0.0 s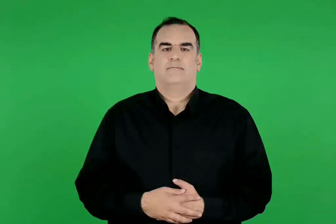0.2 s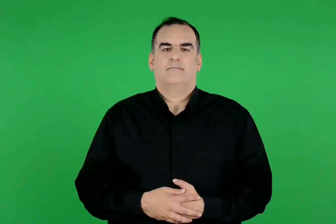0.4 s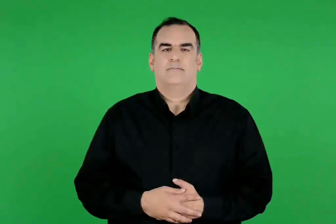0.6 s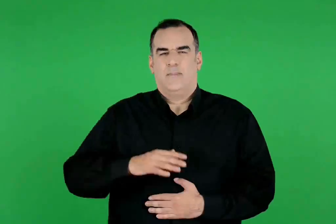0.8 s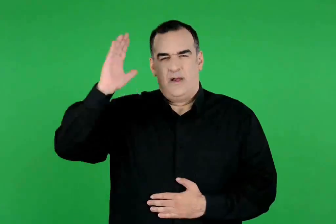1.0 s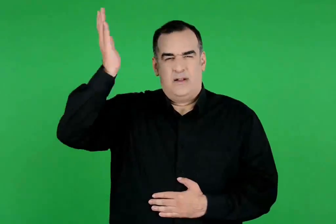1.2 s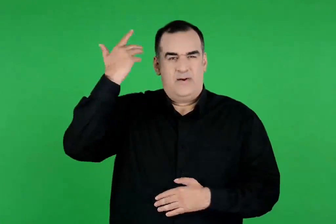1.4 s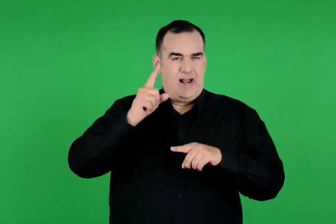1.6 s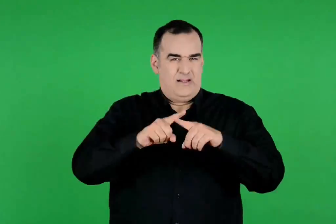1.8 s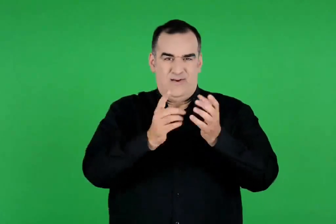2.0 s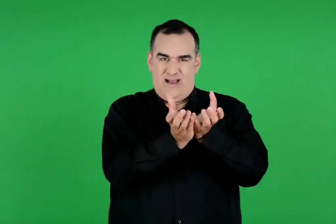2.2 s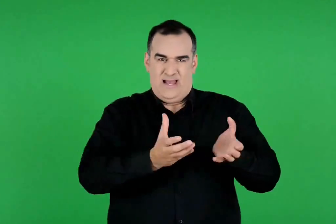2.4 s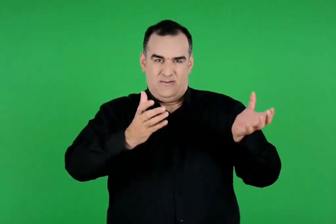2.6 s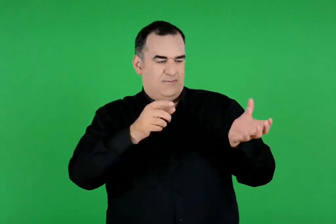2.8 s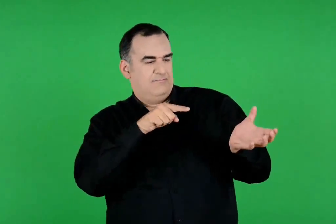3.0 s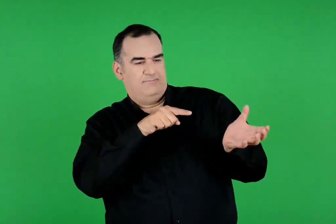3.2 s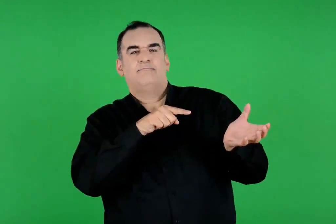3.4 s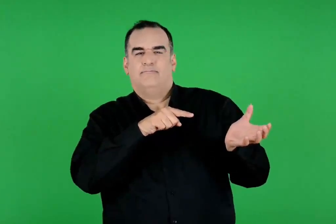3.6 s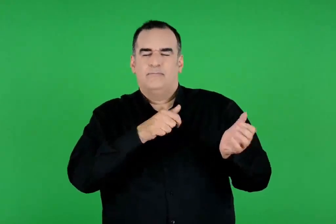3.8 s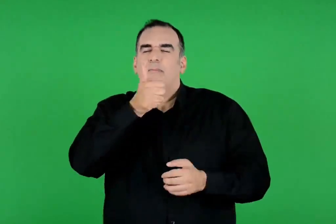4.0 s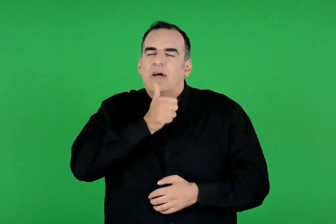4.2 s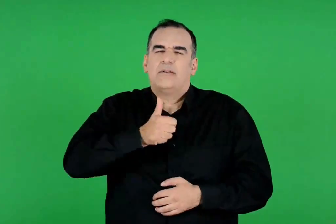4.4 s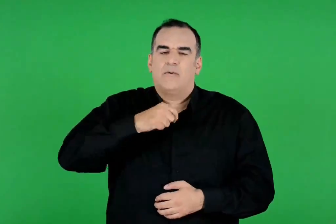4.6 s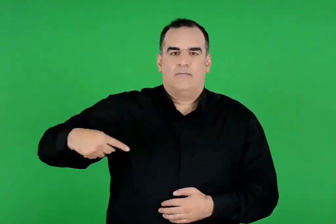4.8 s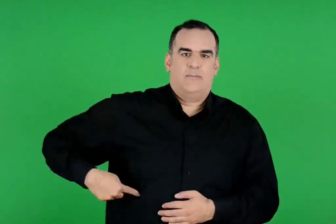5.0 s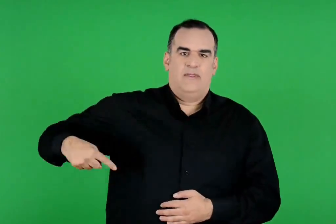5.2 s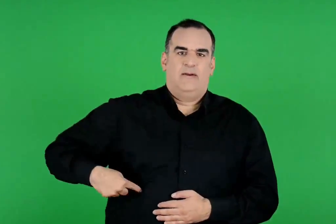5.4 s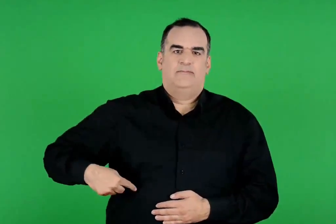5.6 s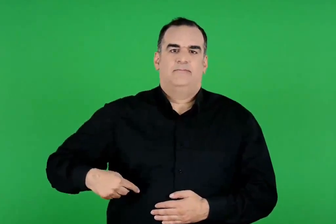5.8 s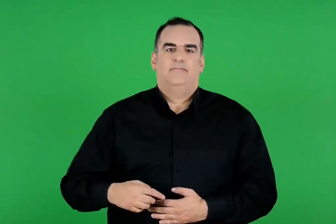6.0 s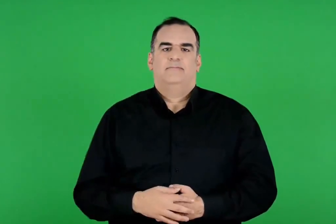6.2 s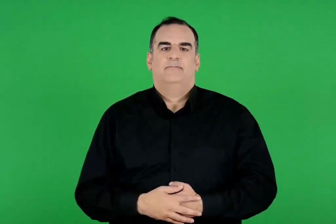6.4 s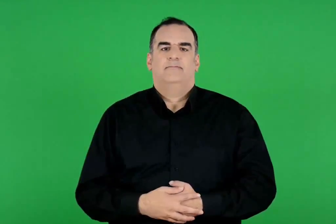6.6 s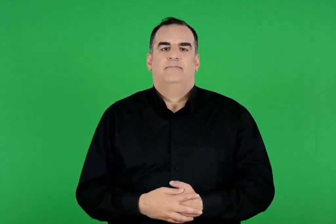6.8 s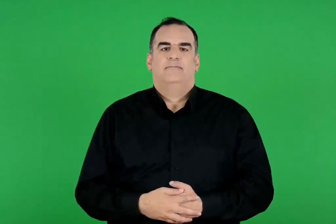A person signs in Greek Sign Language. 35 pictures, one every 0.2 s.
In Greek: το μαρτύριο του προμηθέα. από αρχαίο ελληνικό αγγείο
